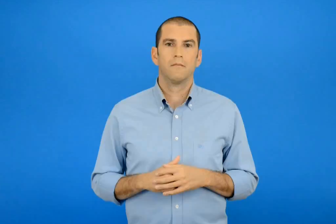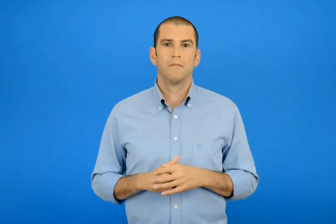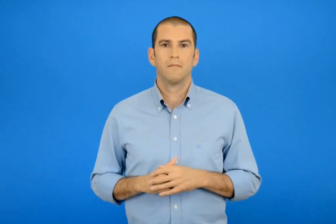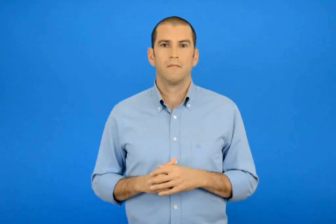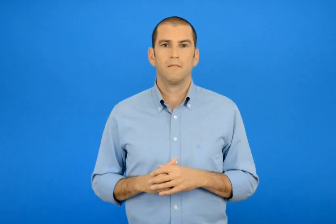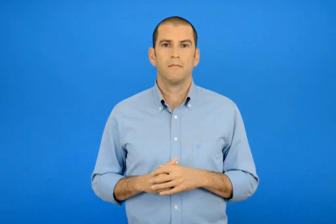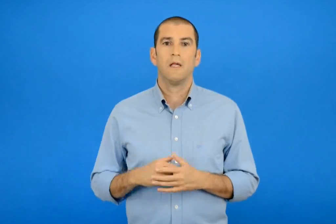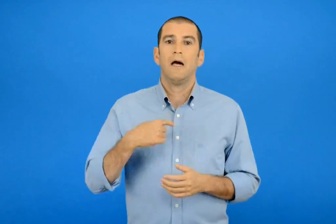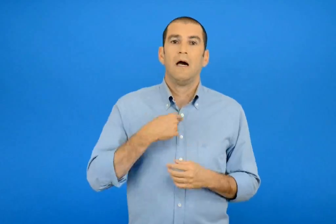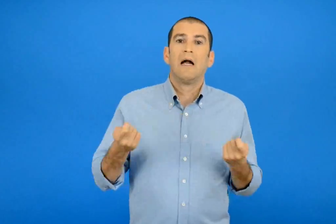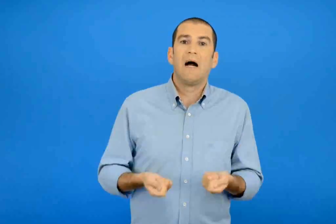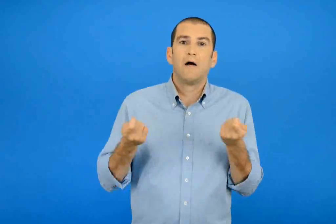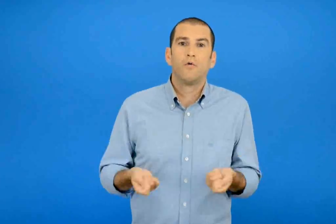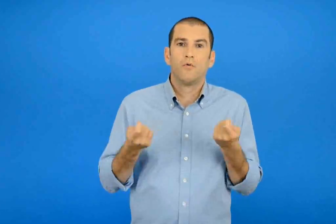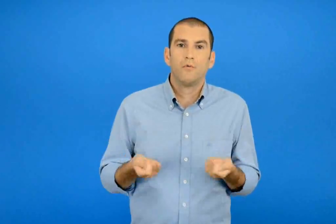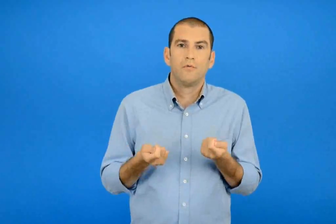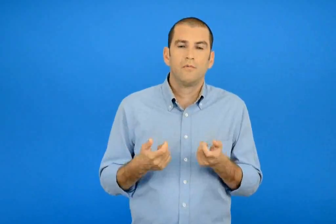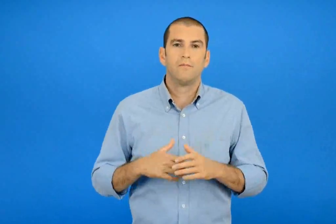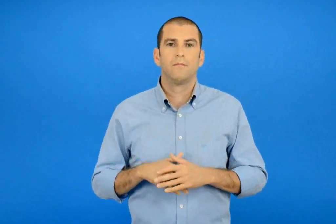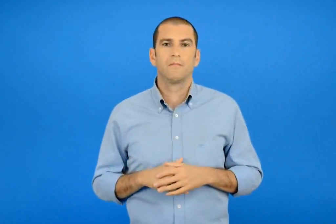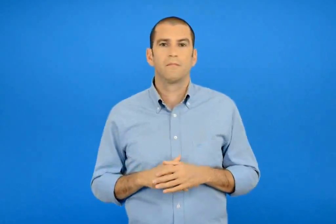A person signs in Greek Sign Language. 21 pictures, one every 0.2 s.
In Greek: κάνω
